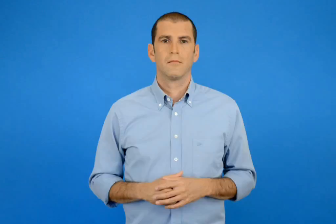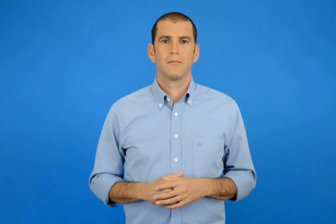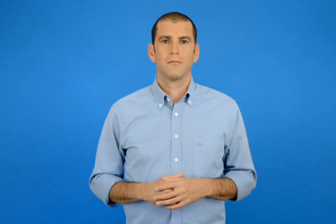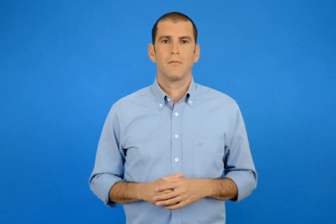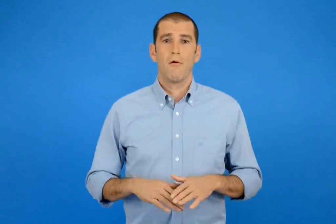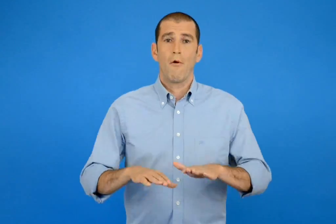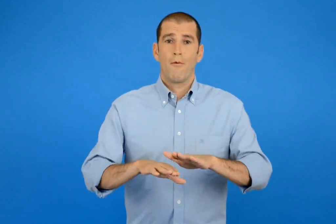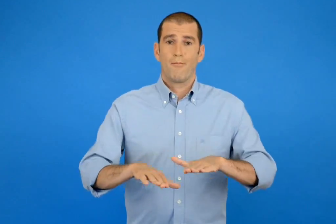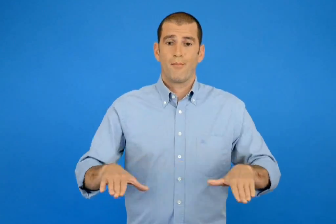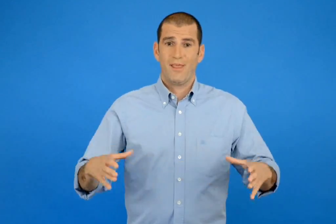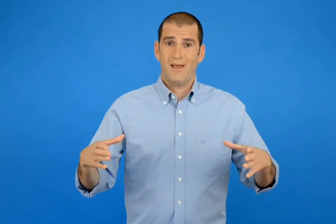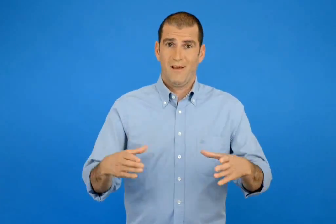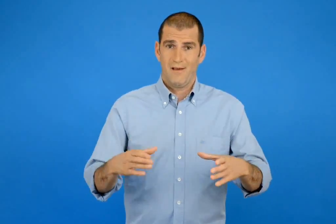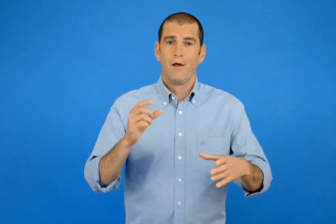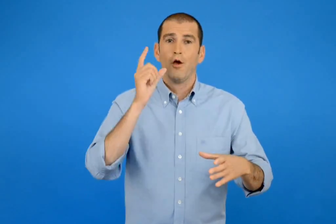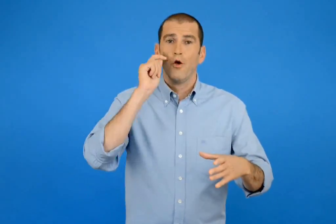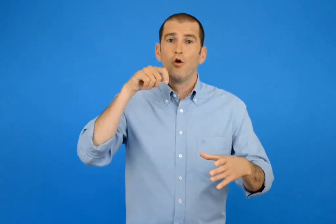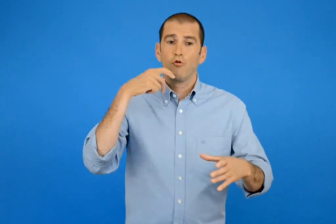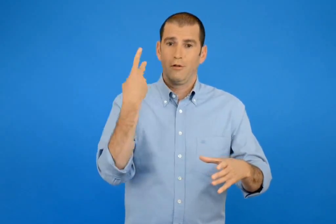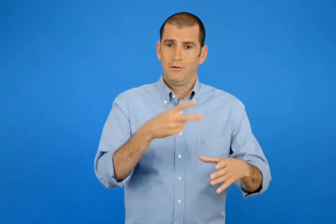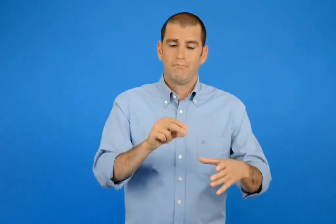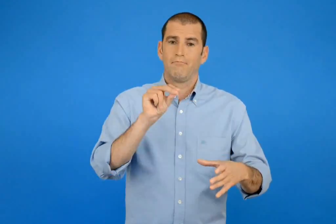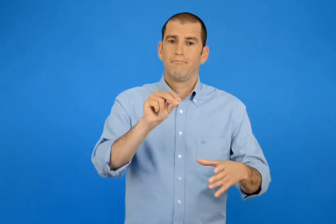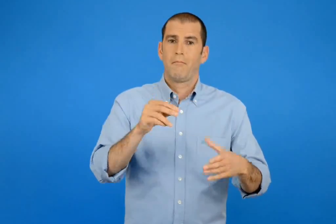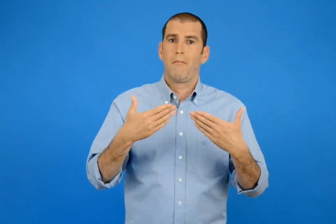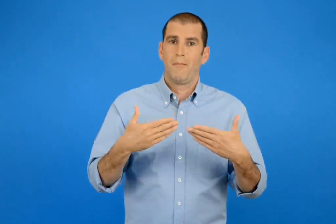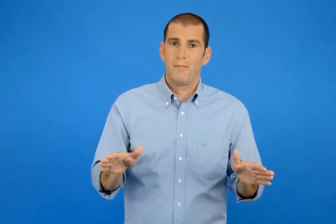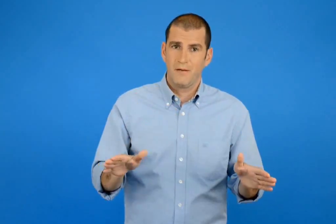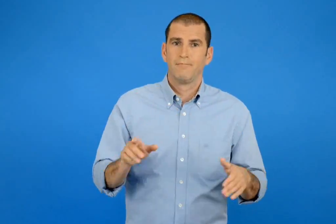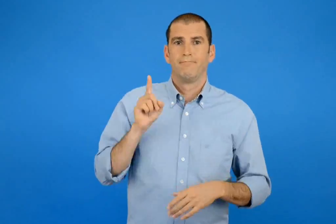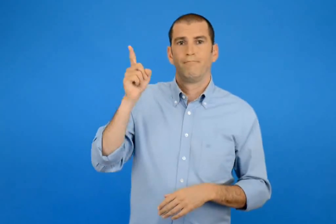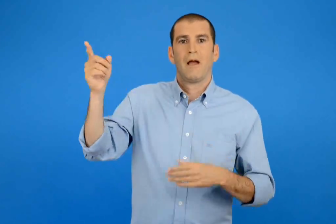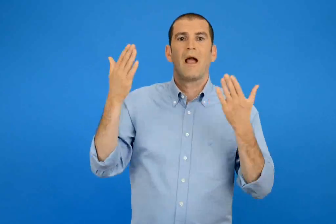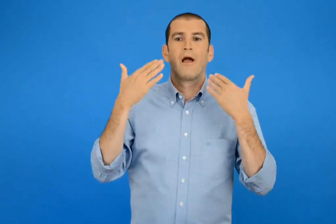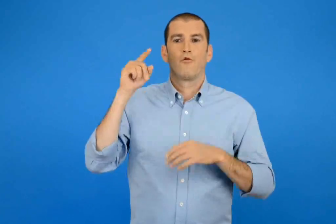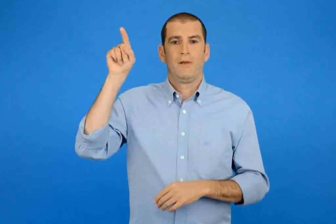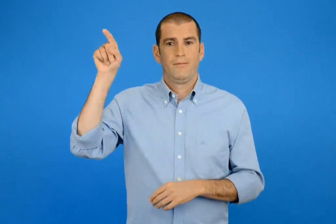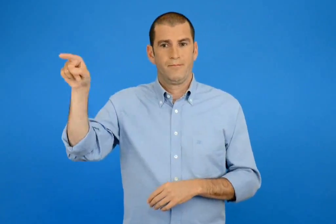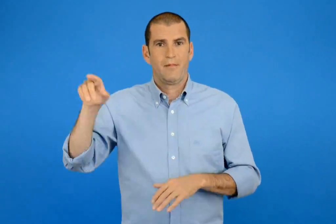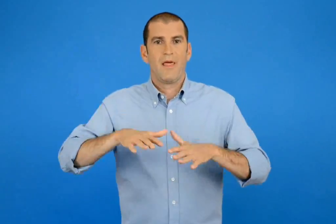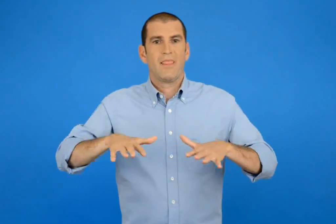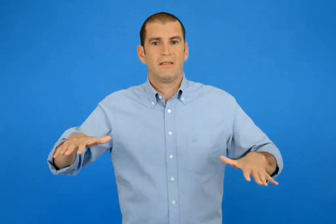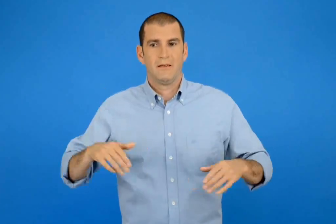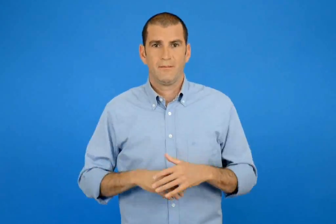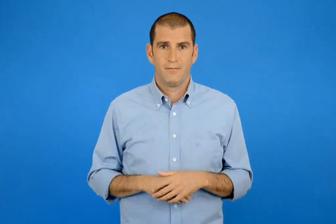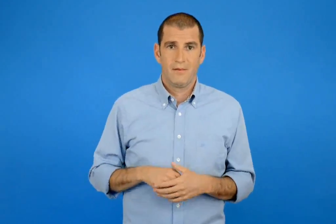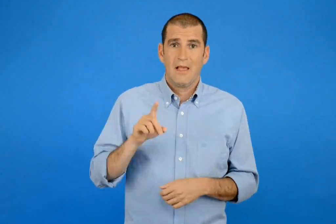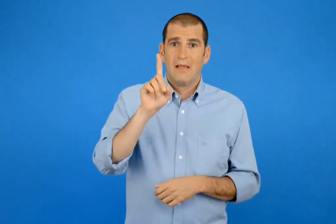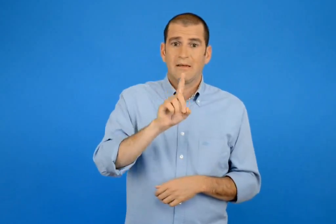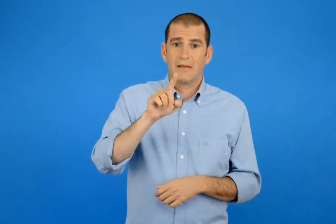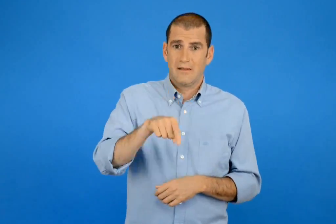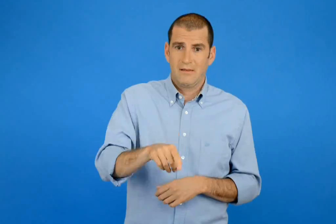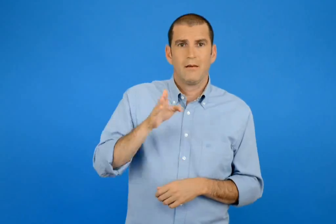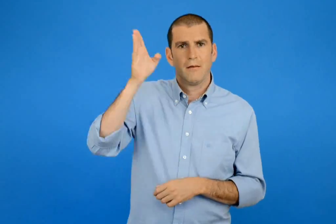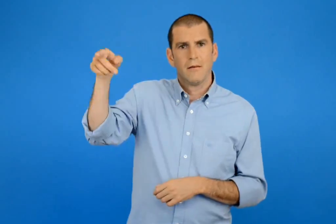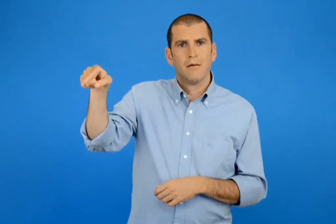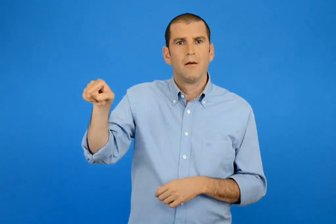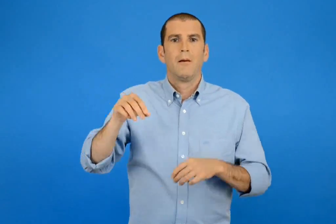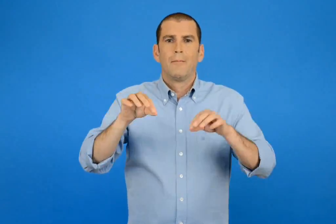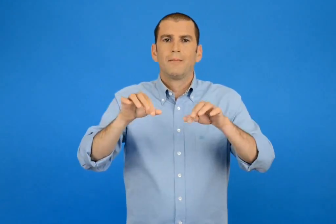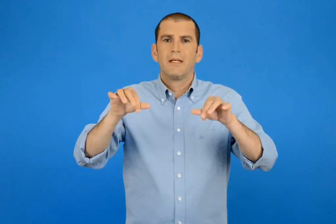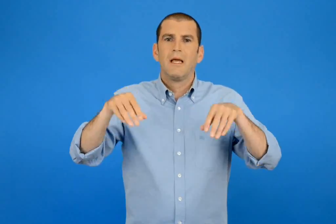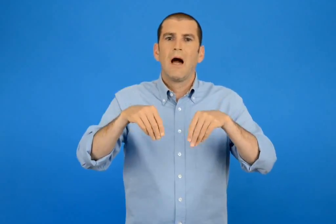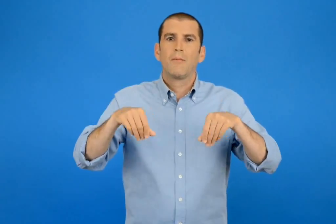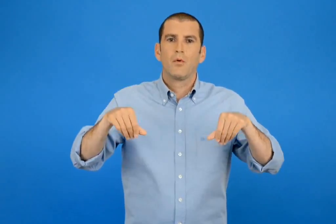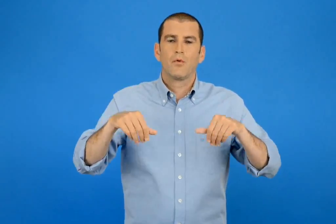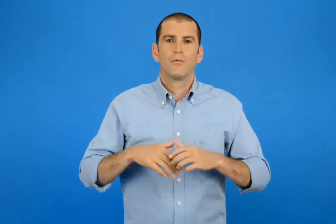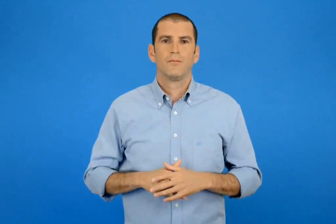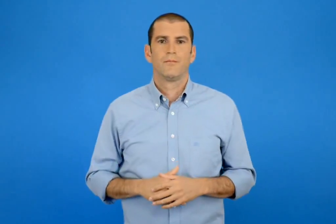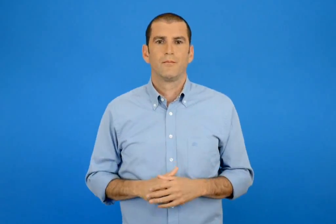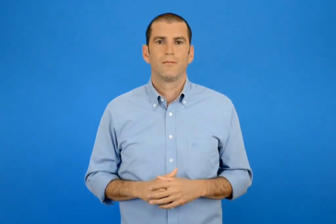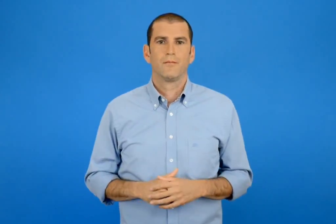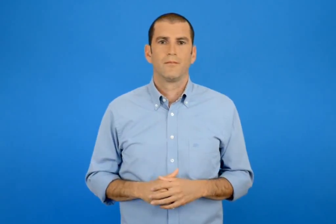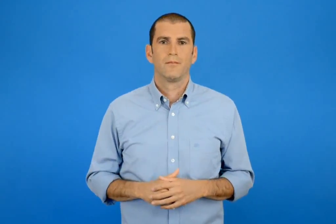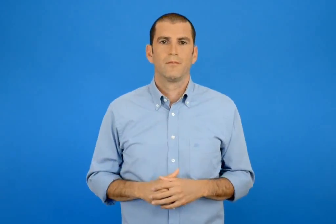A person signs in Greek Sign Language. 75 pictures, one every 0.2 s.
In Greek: οι γονείς των παιδιών είχαν υποσχεθεί σε όλη την παρέα μια εκδρομή στη θάλασσα την κυριακή θα πάνε στην ψιλή άμμο
